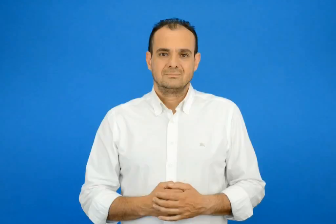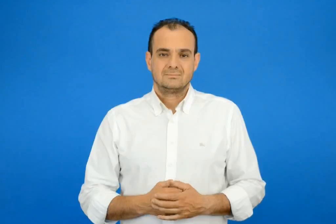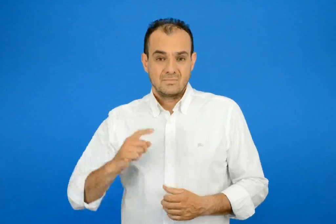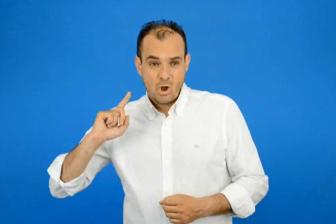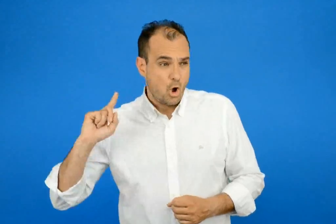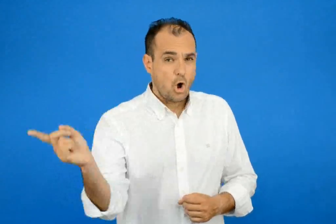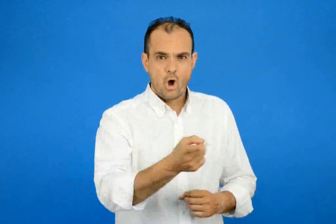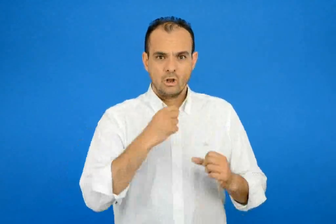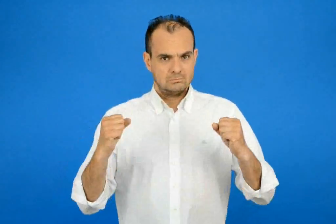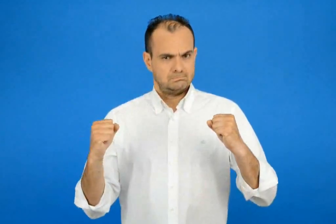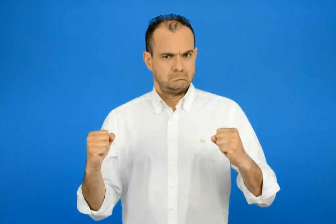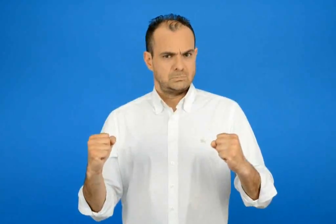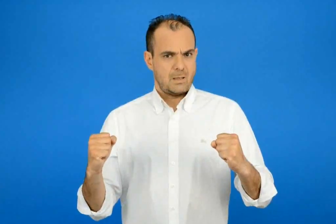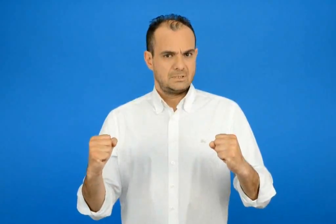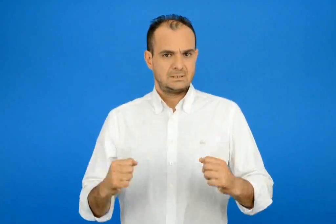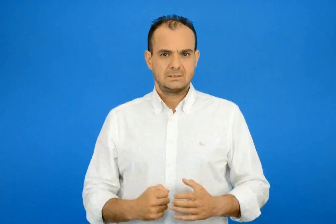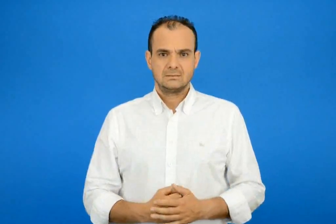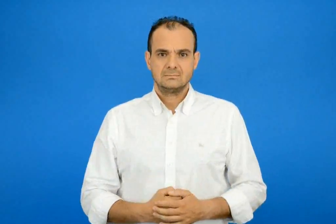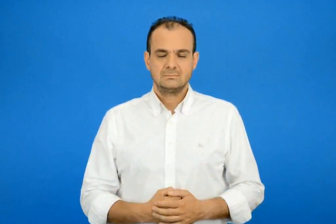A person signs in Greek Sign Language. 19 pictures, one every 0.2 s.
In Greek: όλοι ψύχραιμοι
